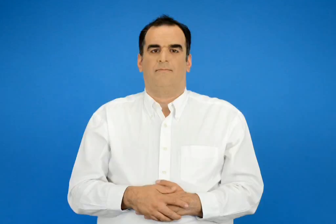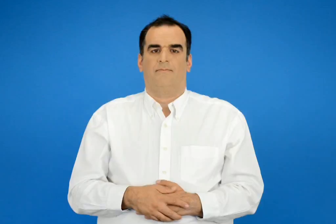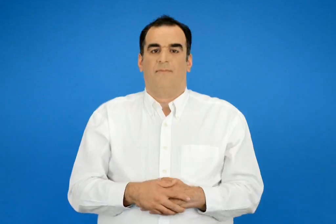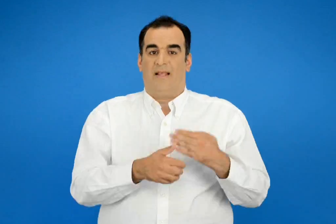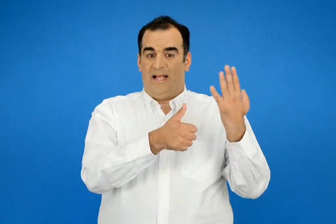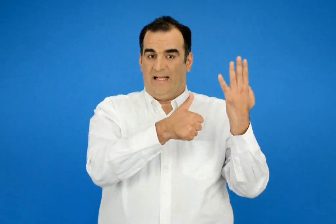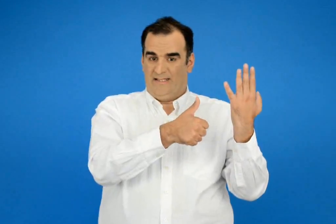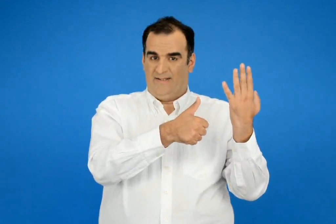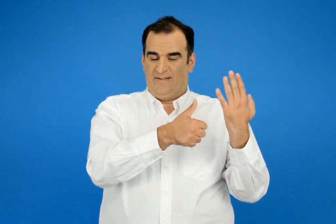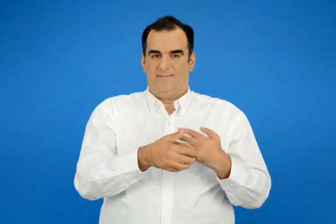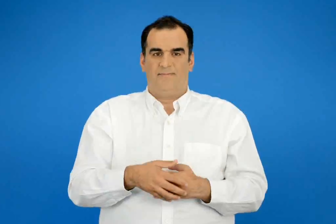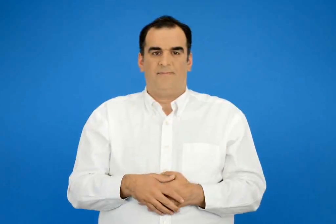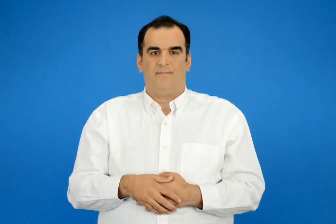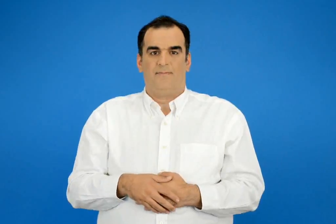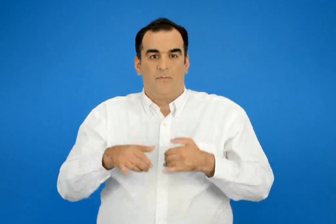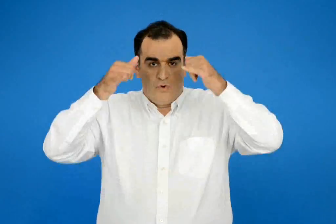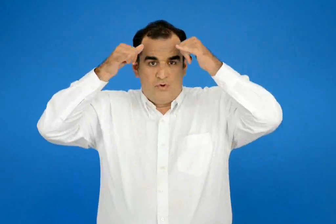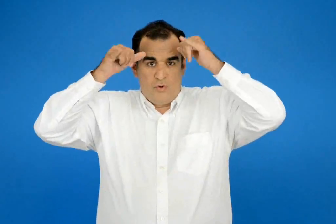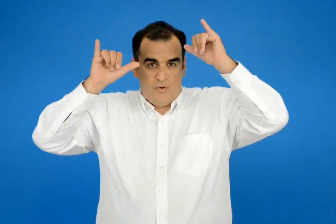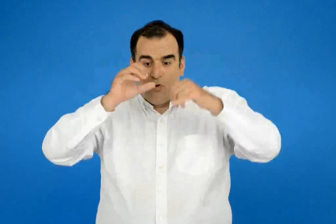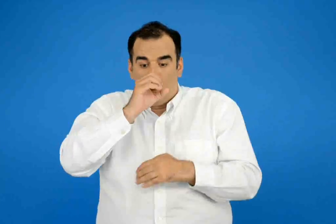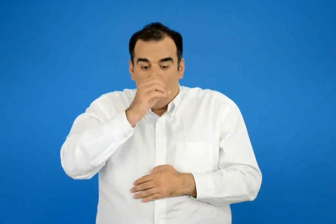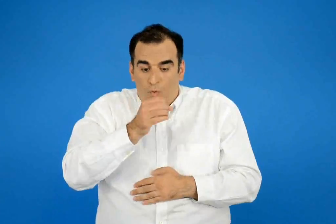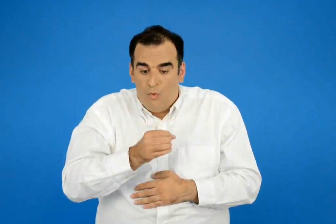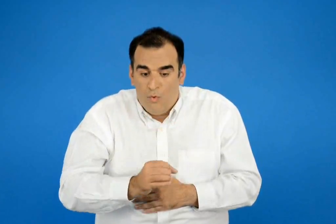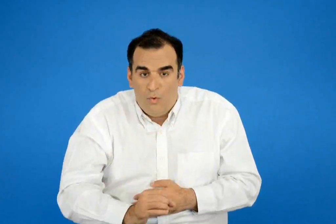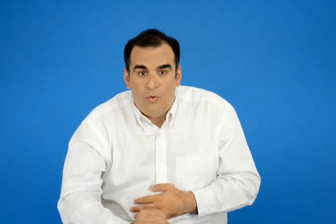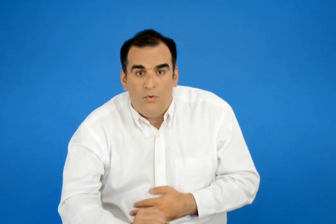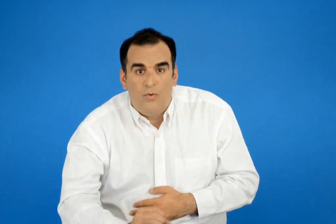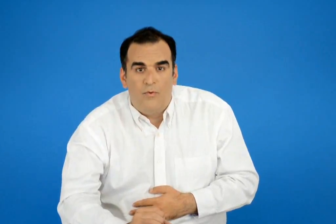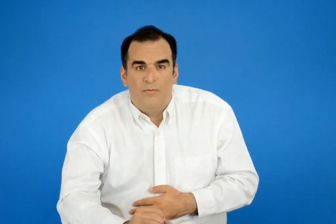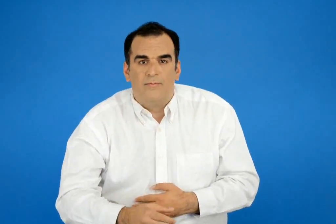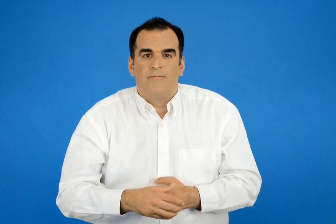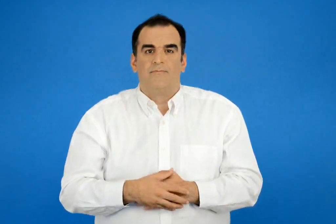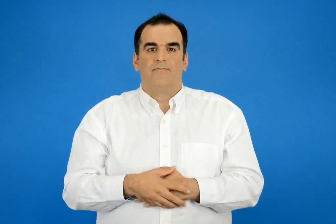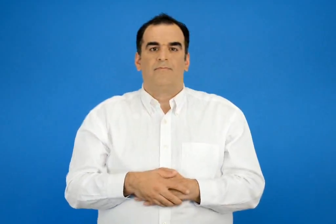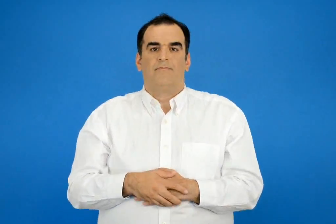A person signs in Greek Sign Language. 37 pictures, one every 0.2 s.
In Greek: 6 ζώο με μεγάλη προβοσκίδα
